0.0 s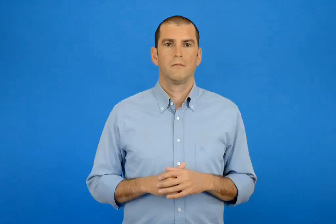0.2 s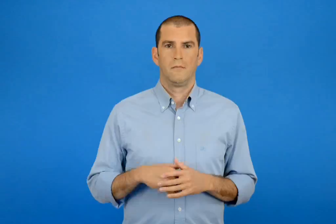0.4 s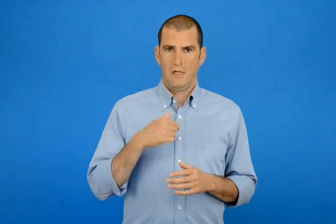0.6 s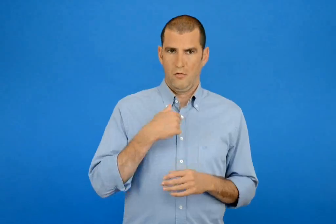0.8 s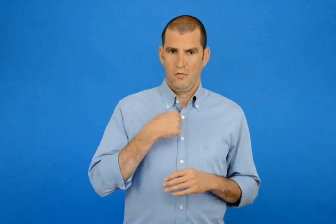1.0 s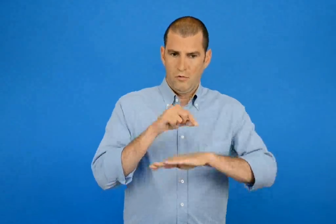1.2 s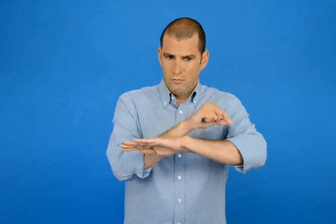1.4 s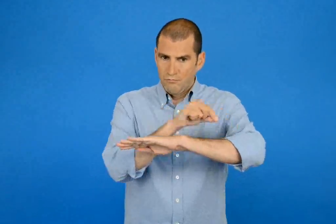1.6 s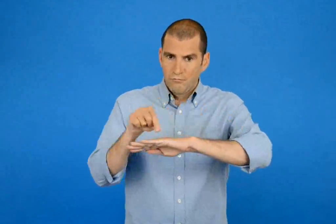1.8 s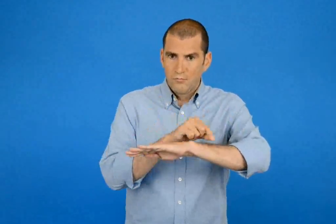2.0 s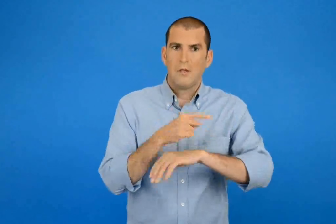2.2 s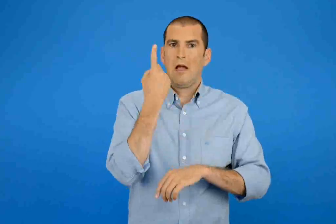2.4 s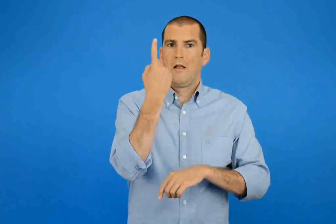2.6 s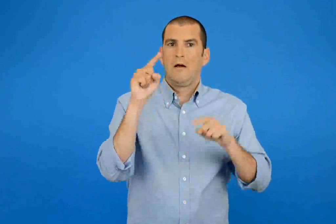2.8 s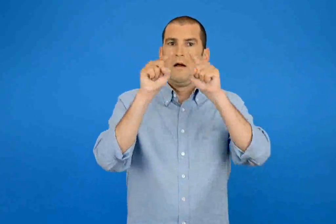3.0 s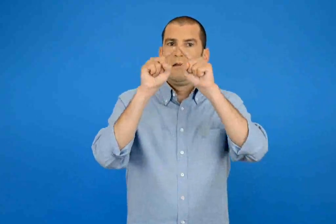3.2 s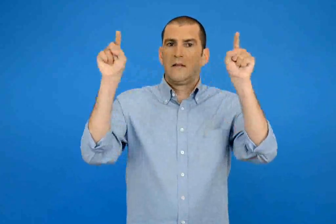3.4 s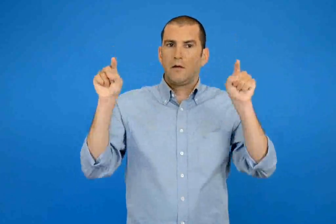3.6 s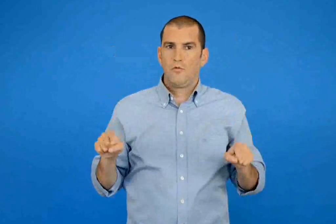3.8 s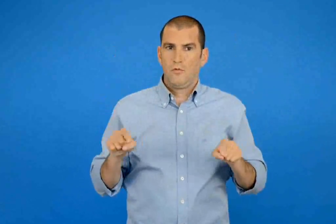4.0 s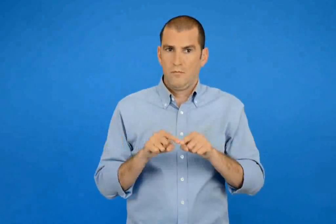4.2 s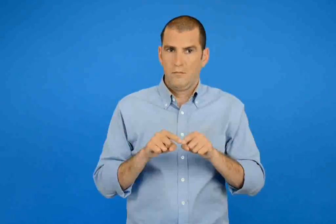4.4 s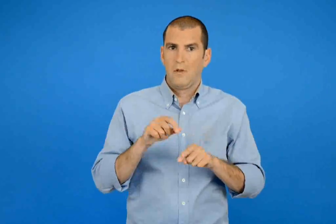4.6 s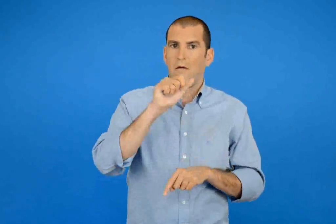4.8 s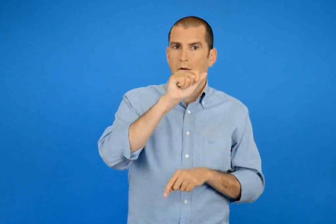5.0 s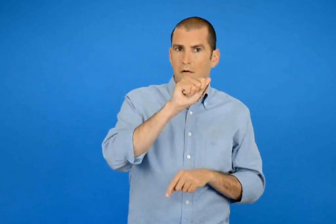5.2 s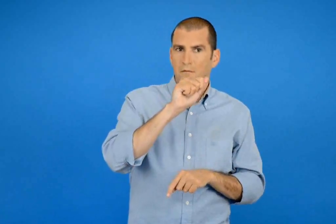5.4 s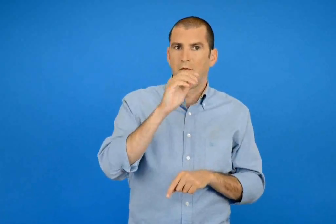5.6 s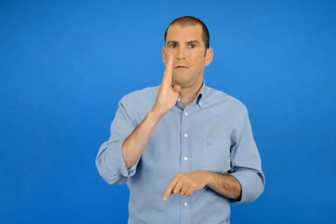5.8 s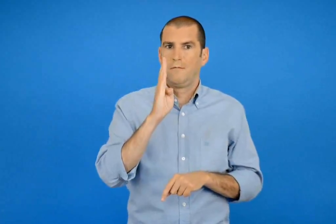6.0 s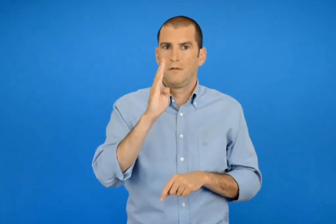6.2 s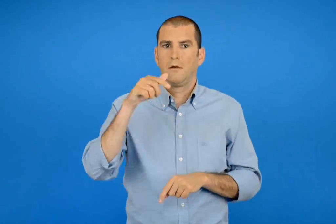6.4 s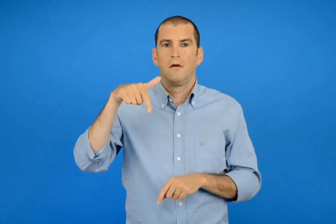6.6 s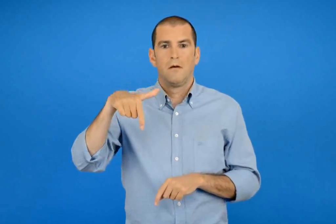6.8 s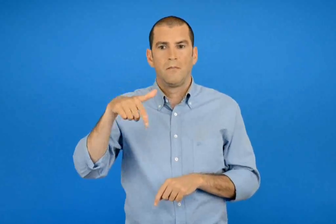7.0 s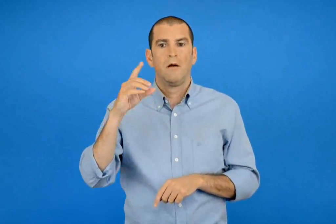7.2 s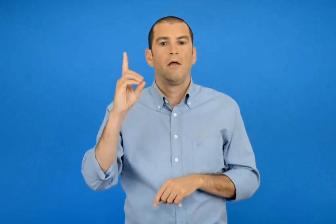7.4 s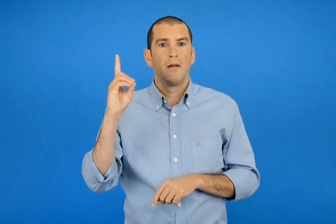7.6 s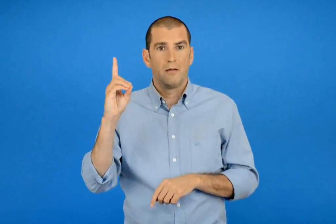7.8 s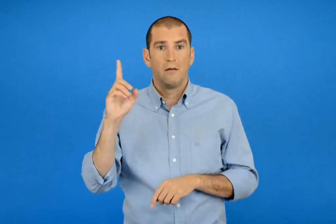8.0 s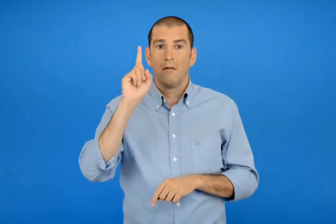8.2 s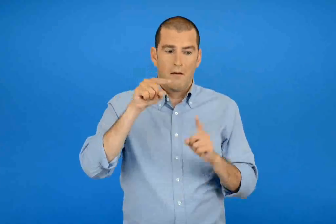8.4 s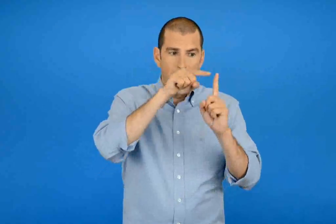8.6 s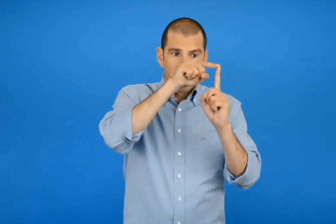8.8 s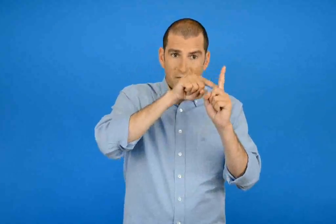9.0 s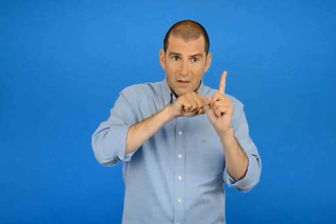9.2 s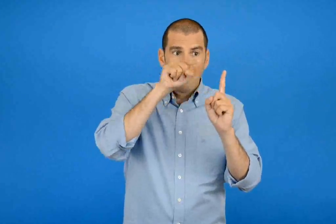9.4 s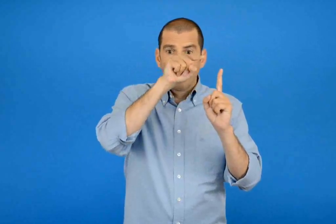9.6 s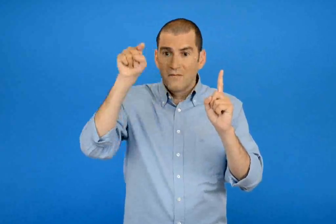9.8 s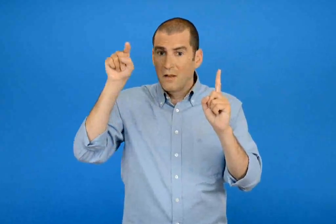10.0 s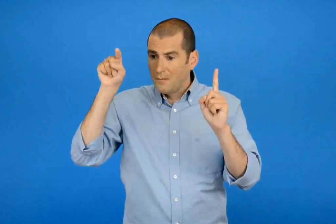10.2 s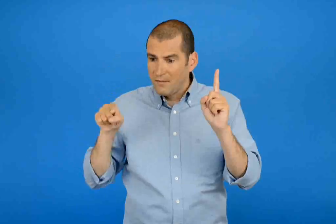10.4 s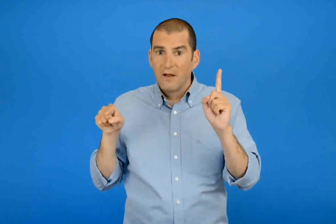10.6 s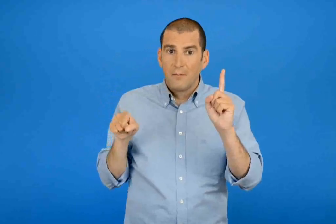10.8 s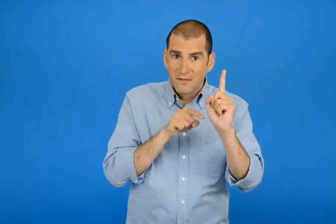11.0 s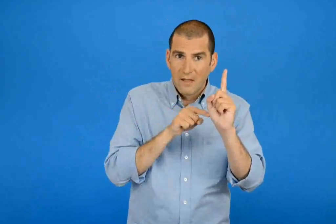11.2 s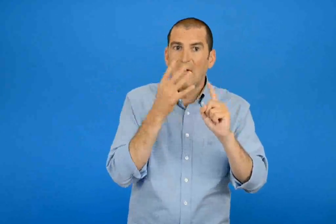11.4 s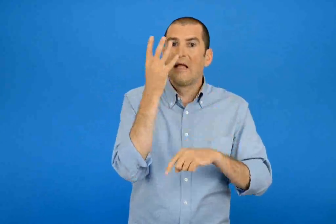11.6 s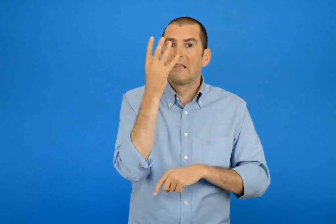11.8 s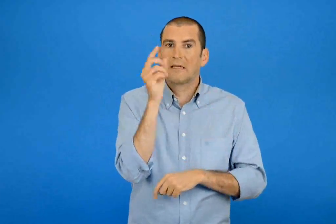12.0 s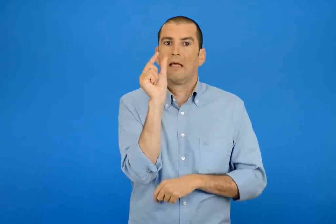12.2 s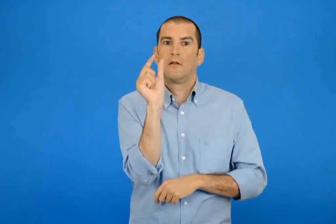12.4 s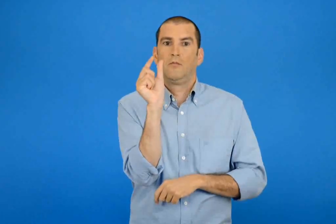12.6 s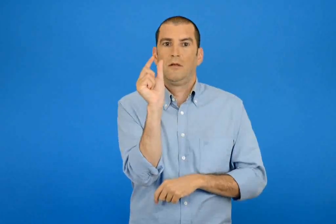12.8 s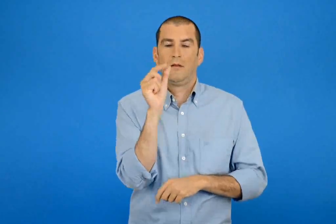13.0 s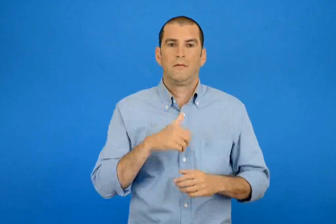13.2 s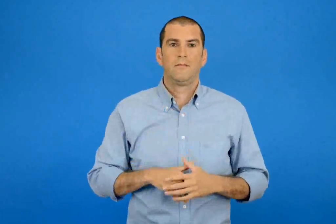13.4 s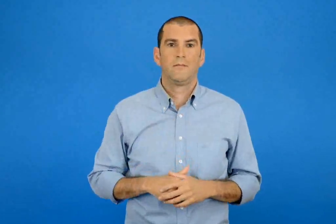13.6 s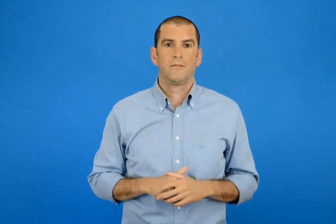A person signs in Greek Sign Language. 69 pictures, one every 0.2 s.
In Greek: φτιάχνω ένα τετράγωνο αβγδ που κάθε πλευρά του να έχει μήκος 4 εκατοστόμετρα
